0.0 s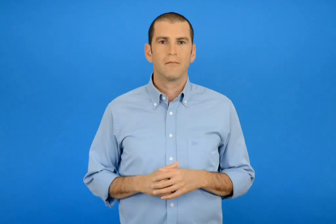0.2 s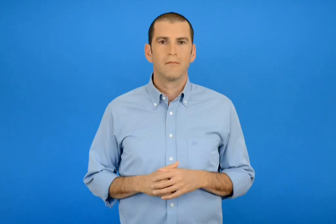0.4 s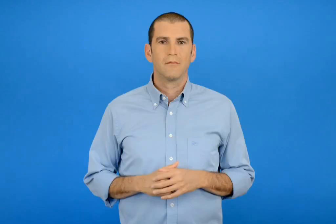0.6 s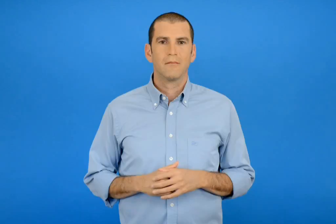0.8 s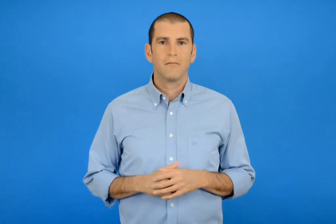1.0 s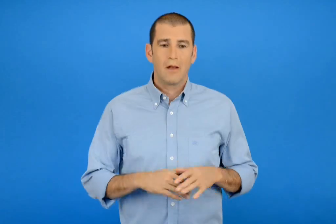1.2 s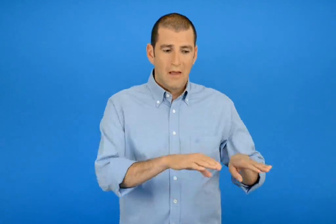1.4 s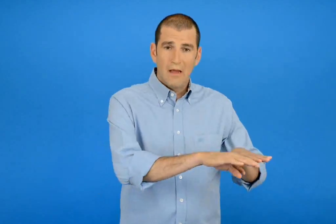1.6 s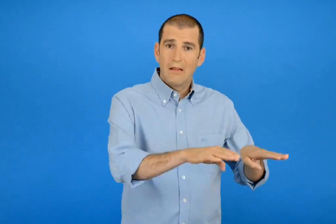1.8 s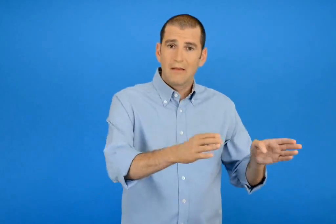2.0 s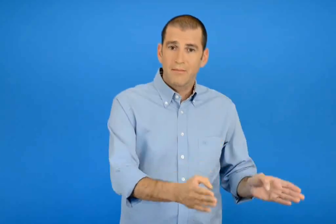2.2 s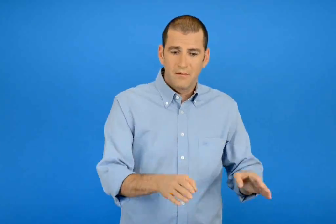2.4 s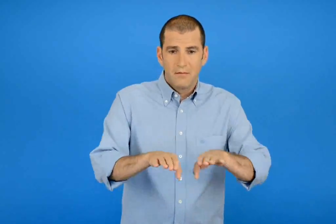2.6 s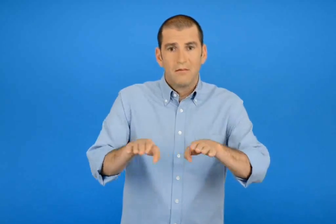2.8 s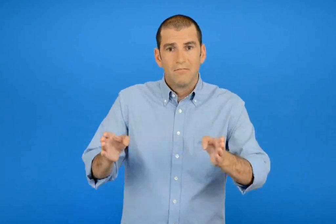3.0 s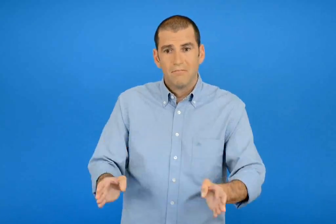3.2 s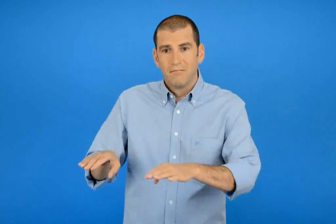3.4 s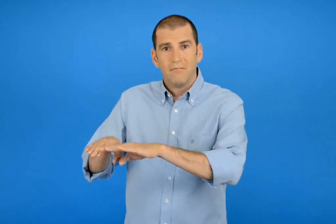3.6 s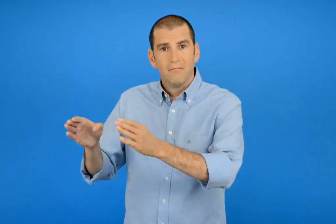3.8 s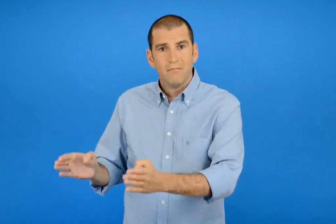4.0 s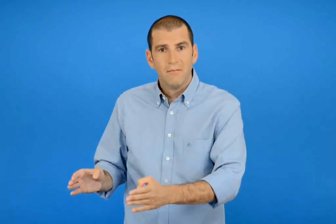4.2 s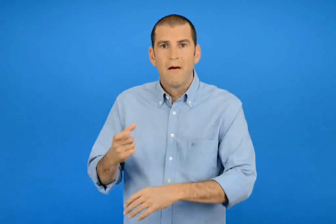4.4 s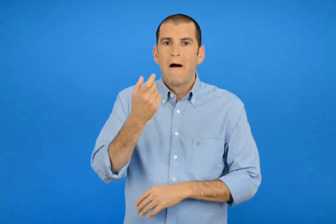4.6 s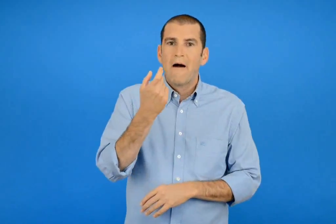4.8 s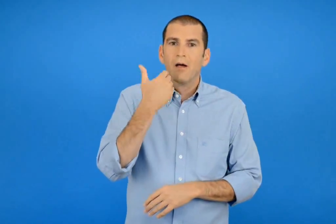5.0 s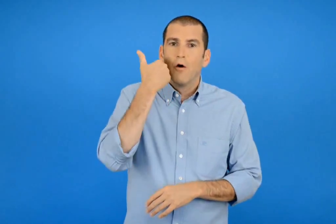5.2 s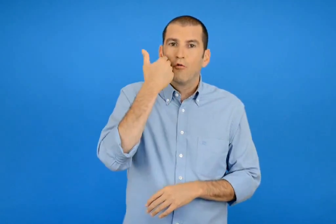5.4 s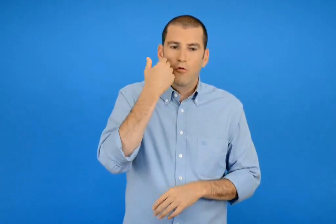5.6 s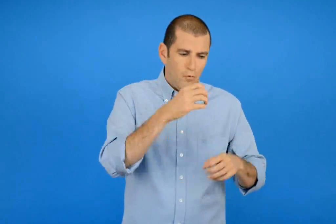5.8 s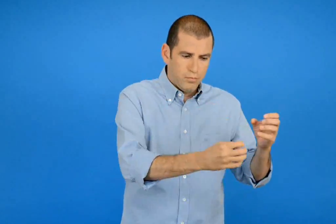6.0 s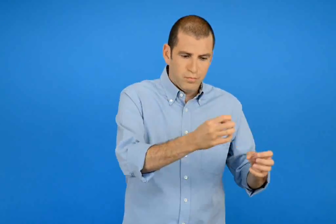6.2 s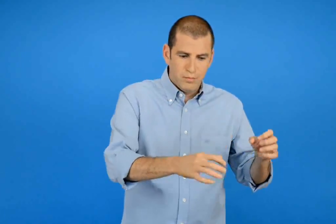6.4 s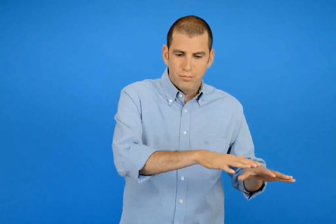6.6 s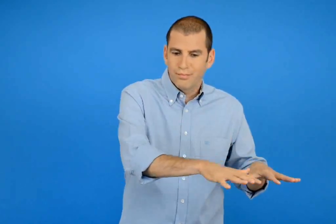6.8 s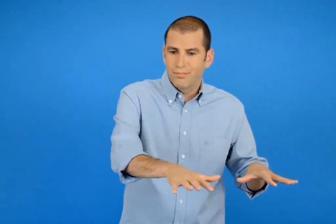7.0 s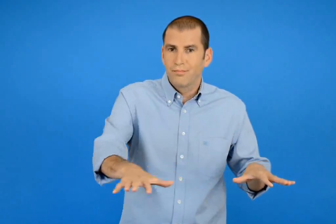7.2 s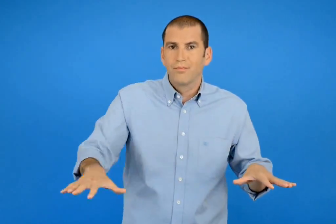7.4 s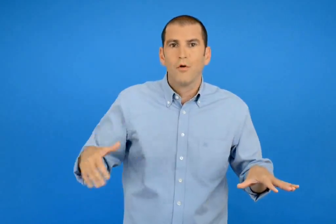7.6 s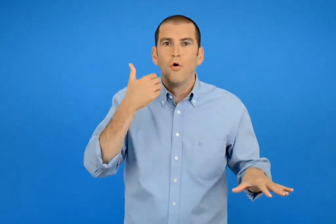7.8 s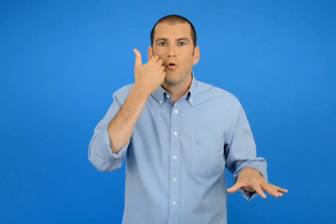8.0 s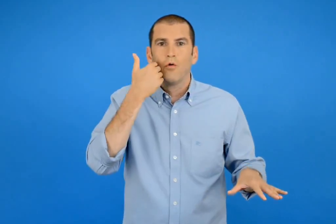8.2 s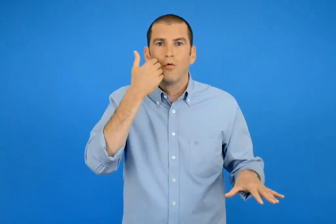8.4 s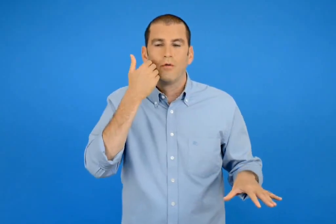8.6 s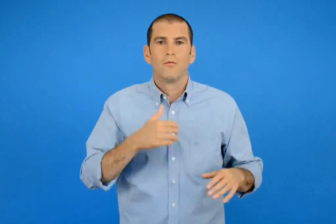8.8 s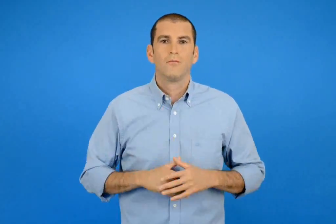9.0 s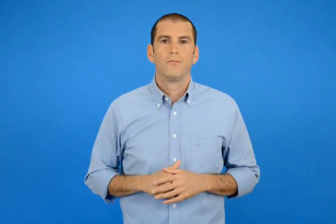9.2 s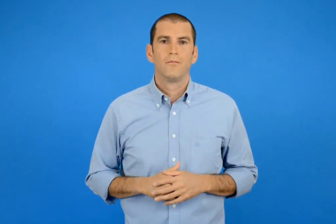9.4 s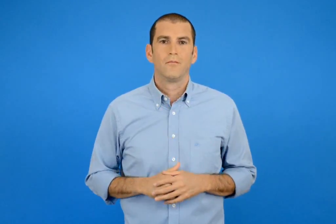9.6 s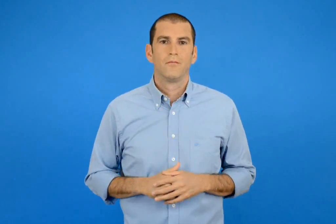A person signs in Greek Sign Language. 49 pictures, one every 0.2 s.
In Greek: τα τραπέζια κοκκινίζουν από τα κόκκινα τα αυγά
